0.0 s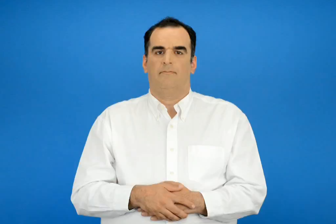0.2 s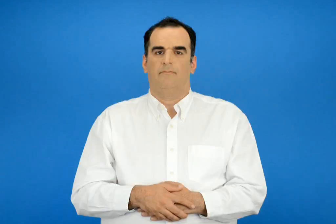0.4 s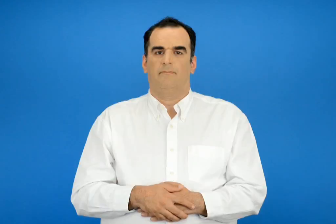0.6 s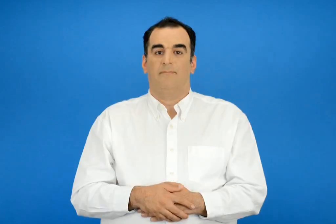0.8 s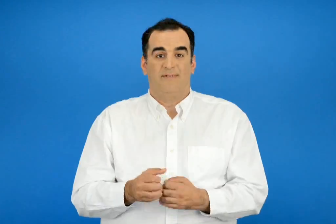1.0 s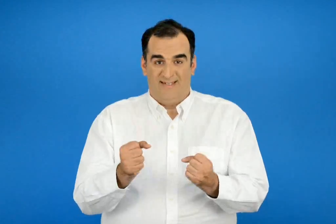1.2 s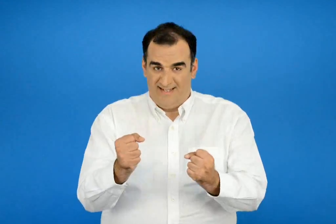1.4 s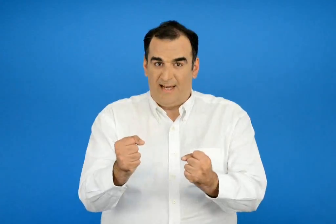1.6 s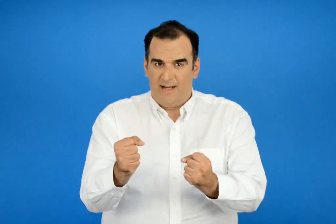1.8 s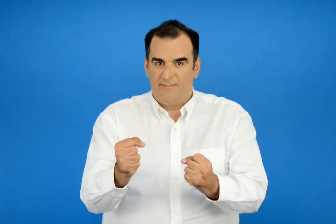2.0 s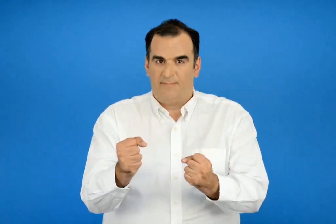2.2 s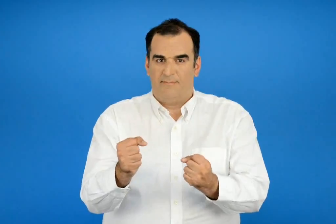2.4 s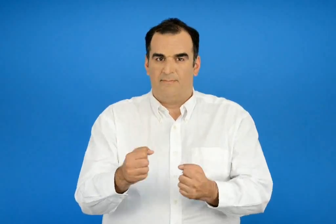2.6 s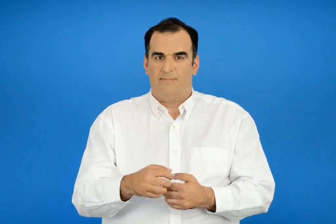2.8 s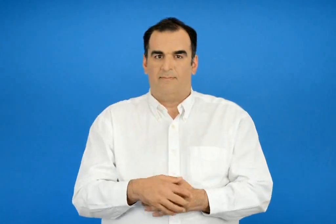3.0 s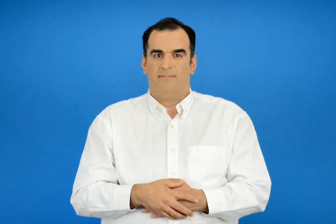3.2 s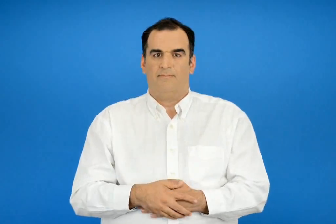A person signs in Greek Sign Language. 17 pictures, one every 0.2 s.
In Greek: γερά
